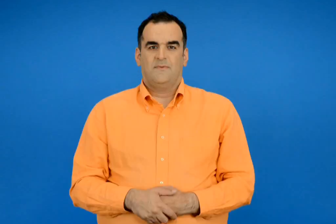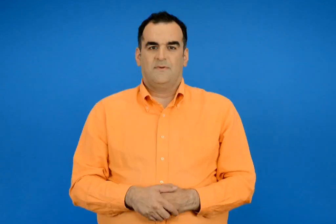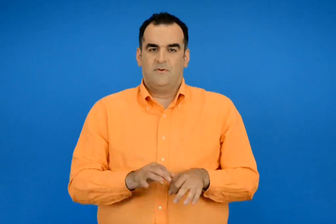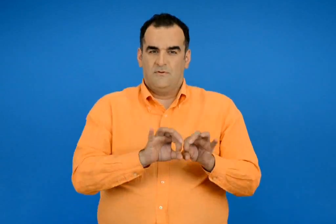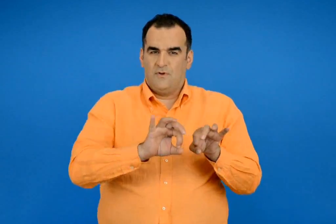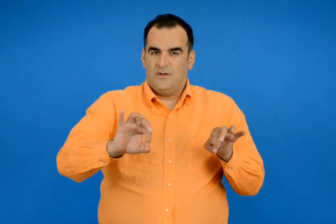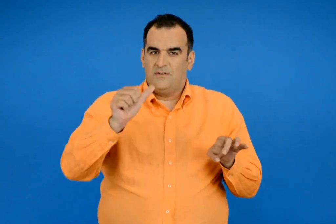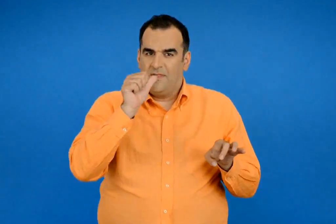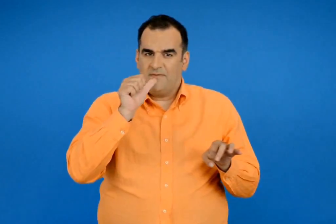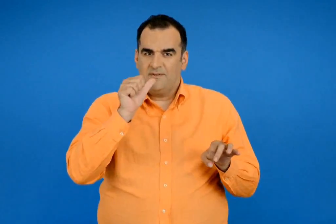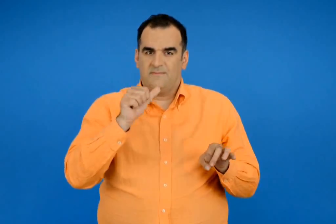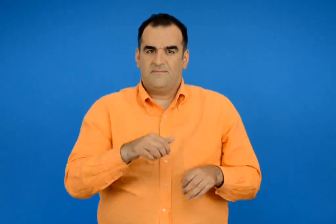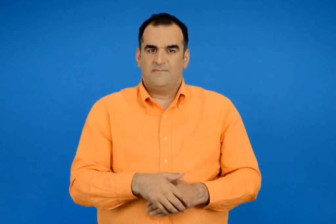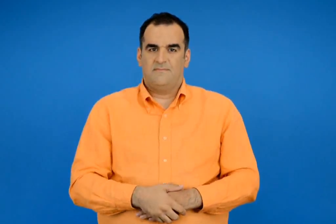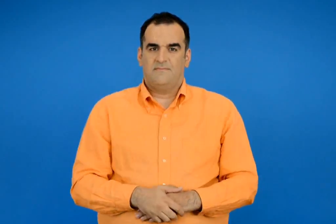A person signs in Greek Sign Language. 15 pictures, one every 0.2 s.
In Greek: σωλήνες ύδρευσης
